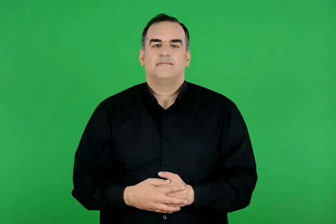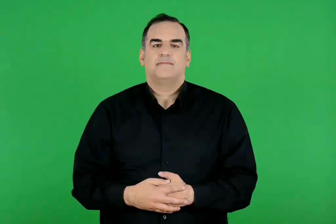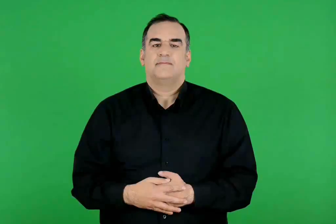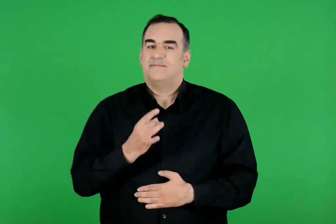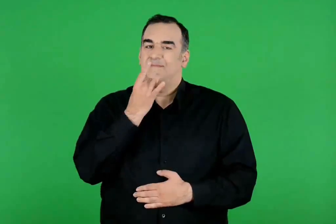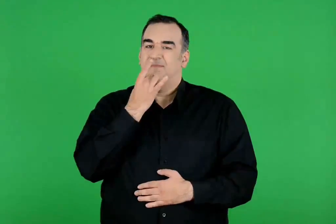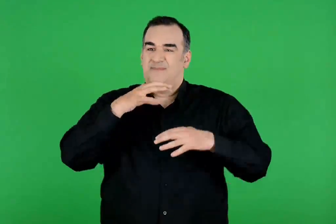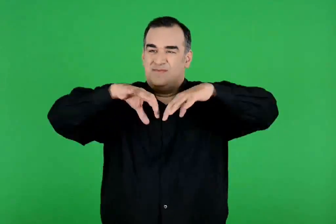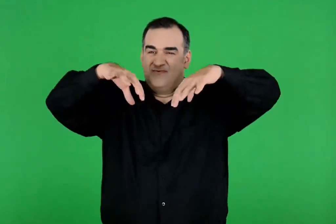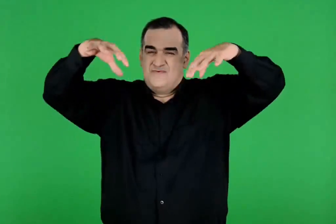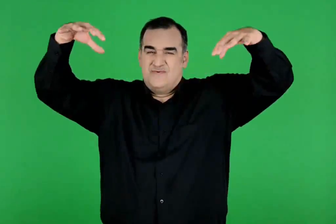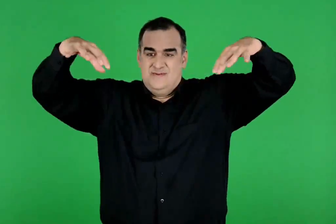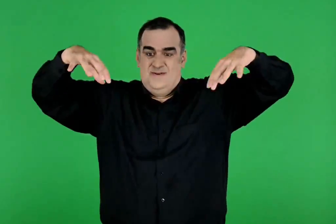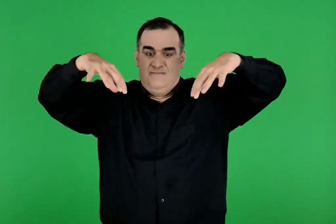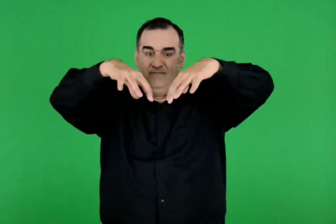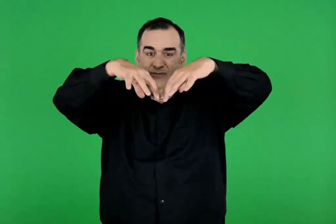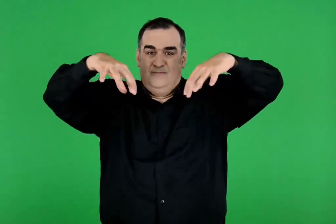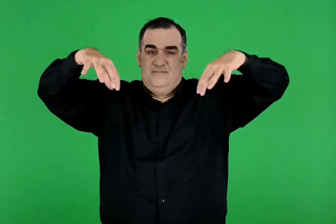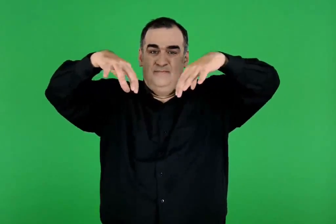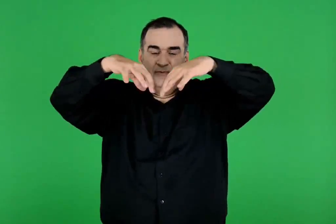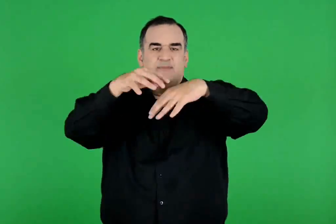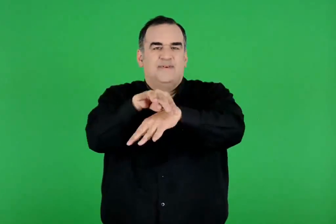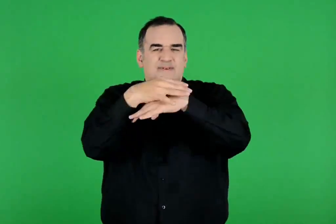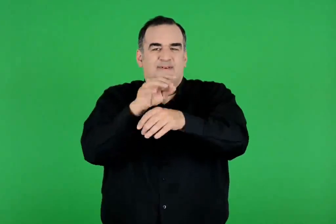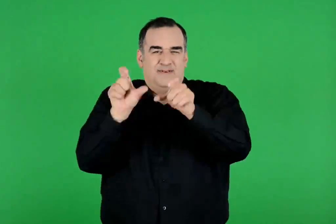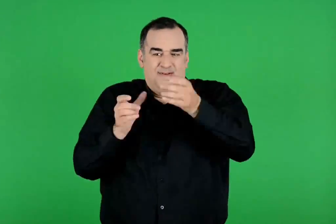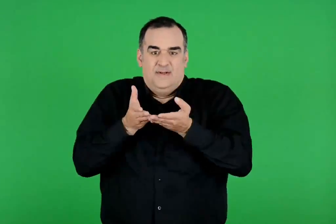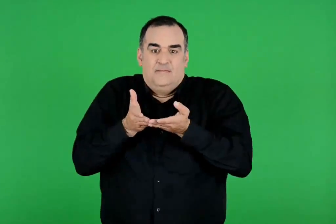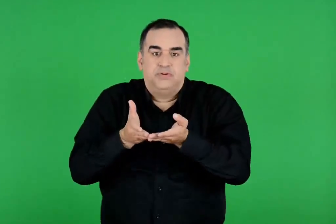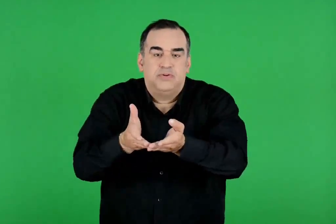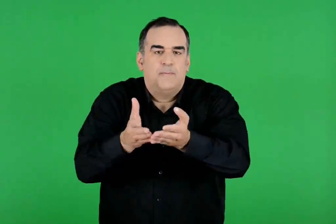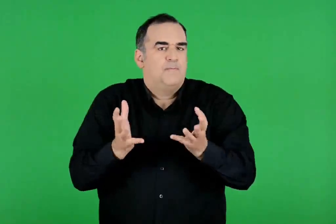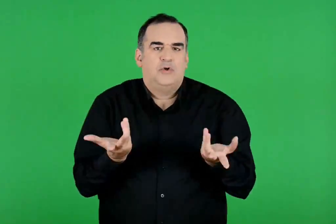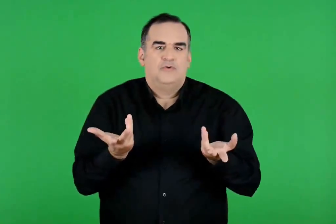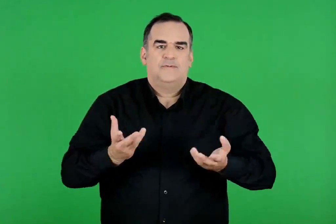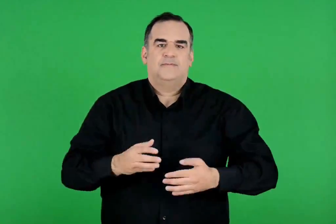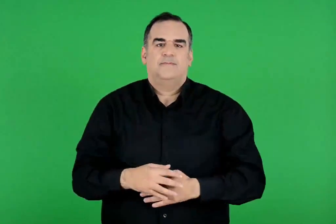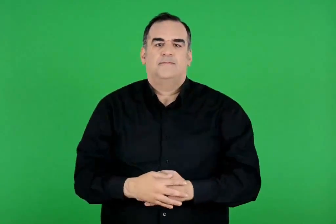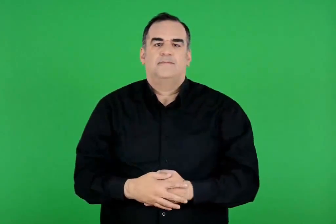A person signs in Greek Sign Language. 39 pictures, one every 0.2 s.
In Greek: πώς πέρασαν οι αργοναύτες τις συμπληγάδες πέτρες ;
